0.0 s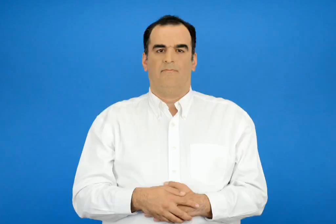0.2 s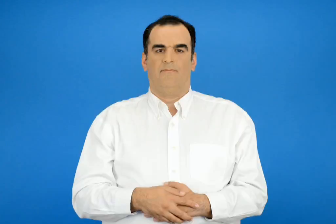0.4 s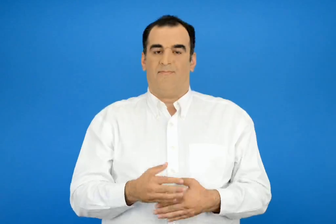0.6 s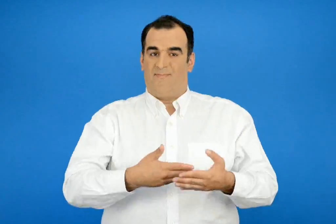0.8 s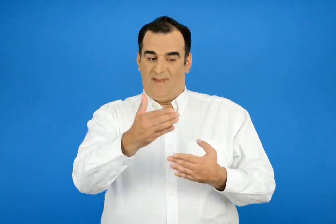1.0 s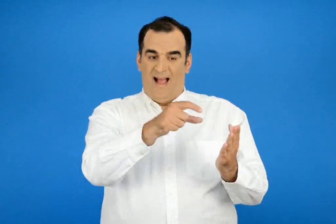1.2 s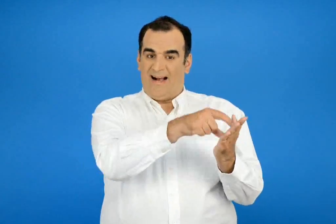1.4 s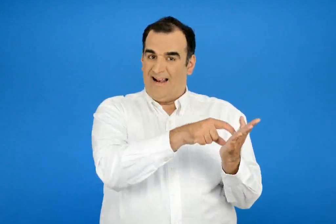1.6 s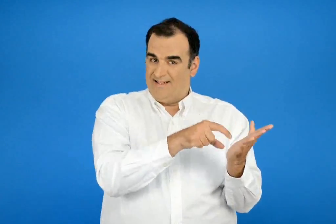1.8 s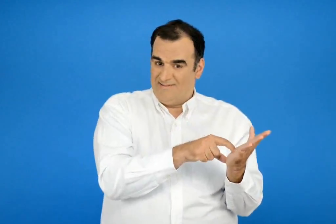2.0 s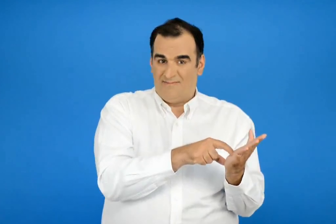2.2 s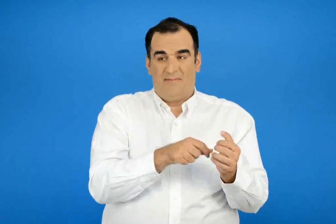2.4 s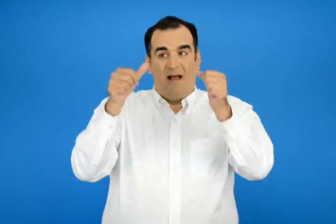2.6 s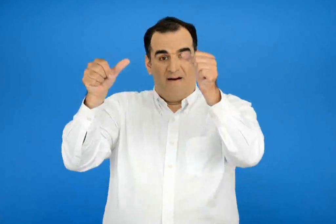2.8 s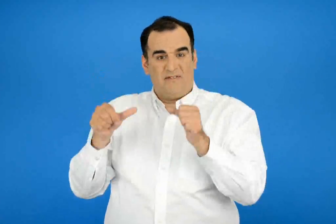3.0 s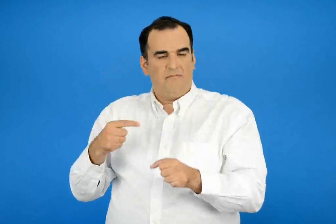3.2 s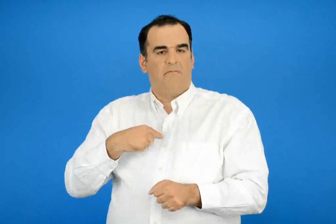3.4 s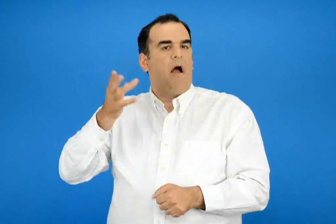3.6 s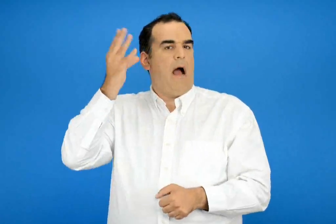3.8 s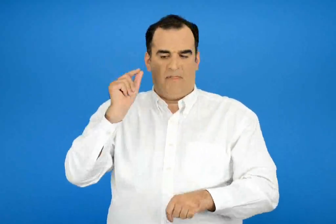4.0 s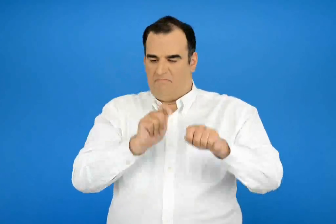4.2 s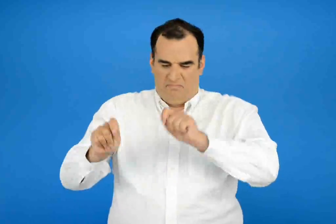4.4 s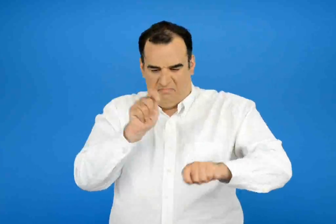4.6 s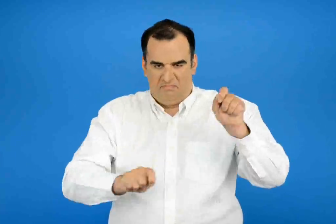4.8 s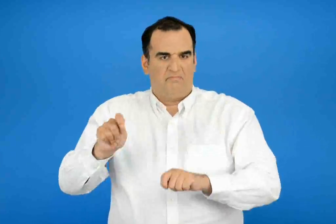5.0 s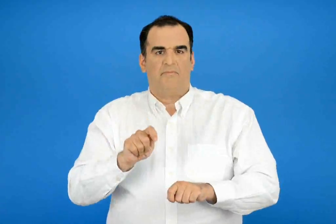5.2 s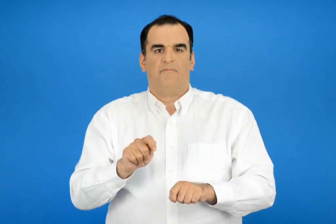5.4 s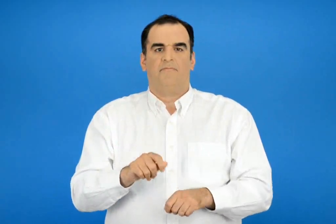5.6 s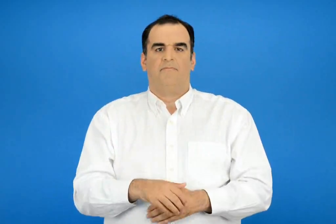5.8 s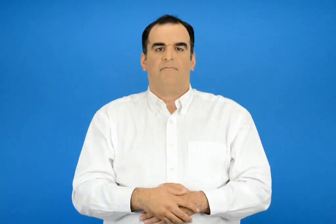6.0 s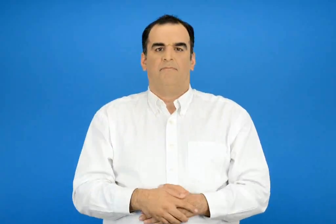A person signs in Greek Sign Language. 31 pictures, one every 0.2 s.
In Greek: έμαθα να φτιάχνω και εγώ μικρές αγγελίες και αφίσες
